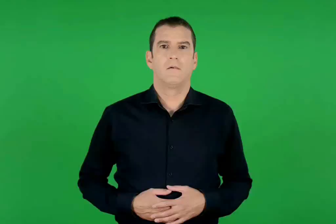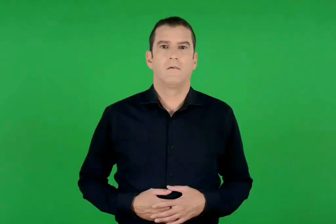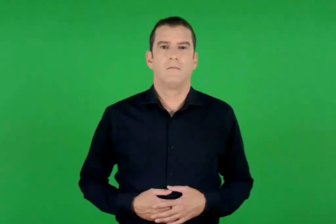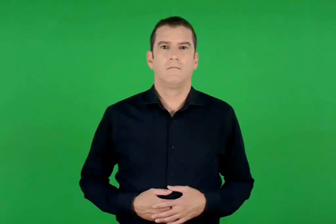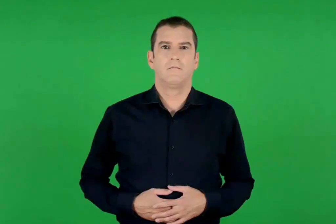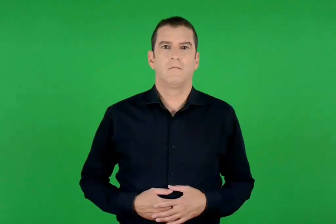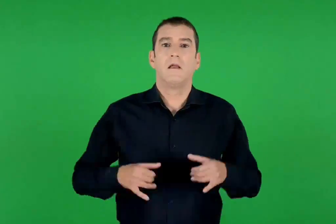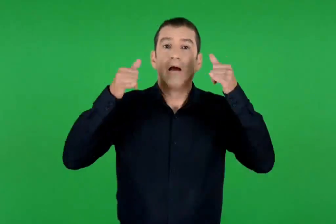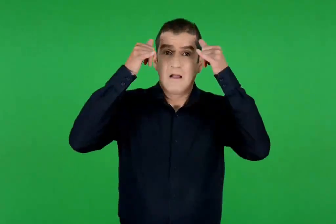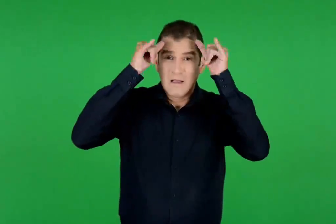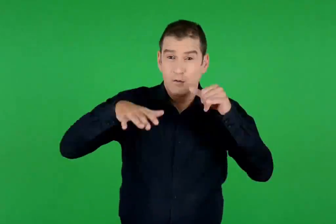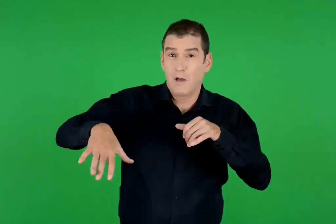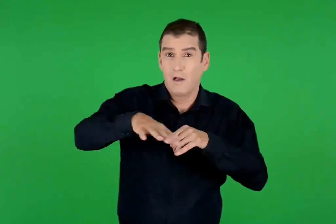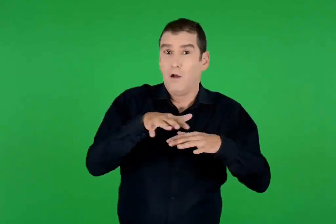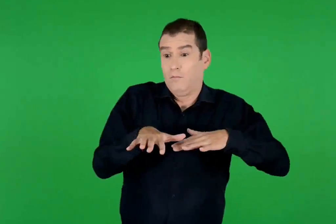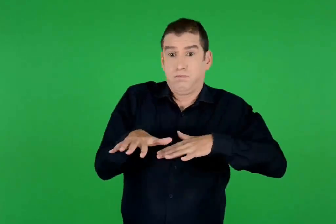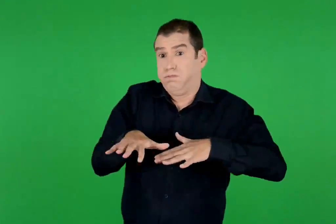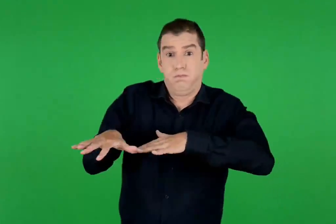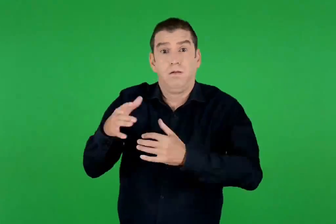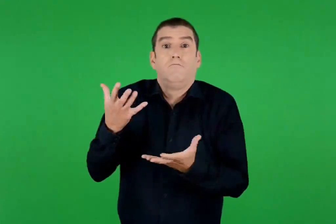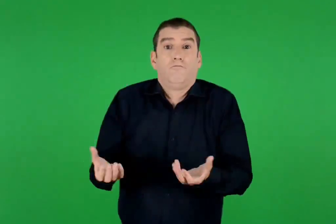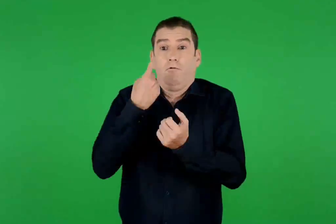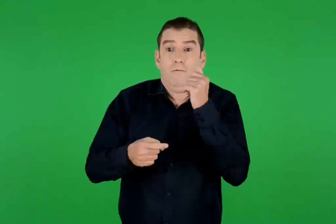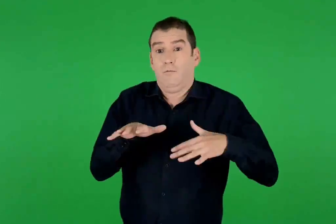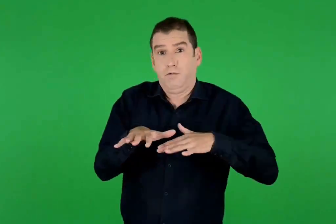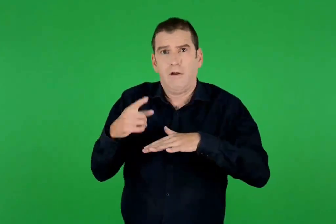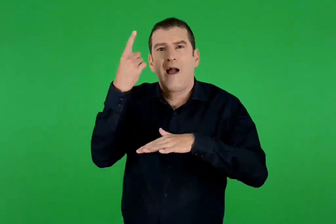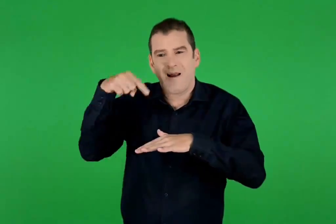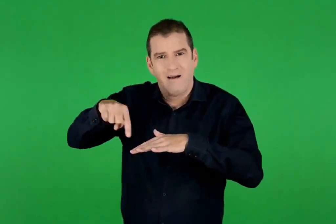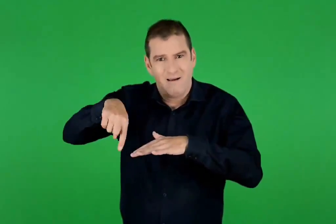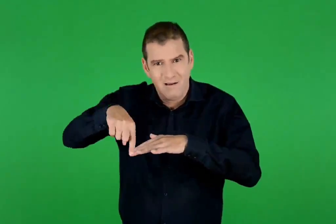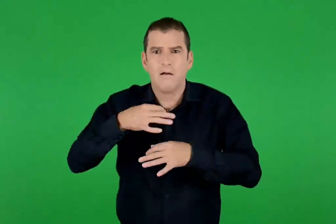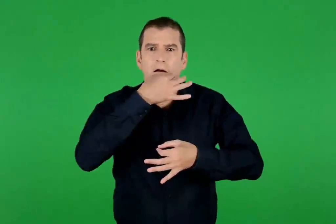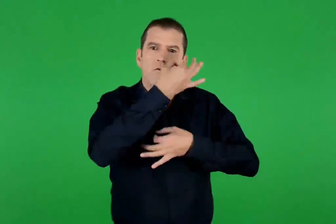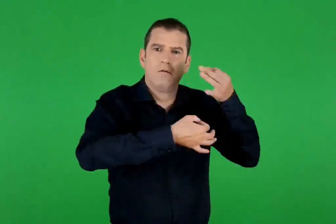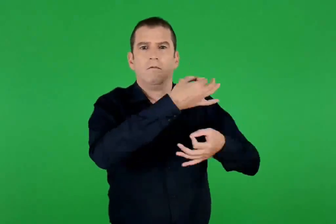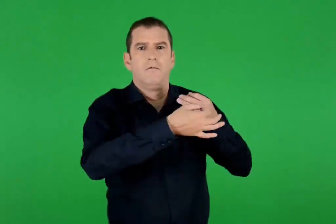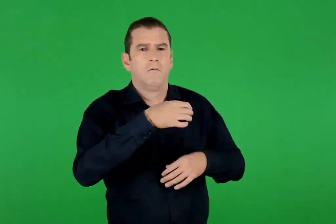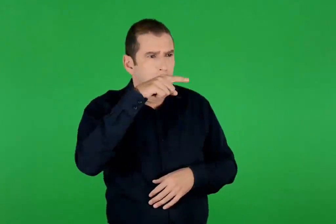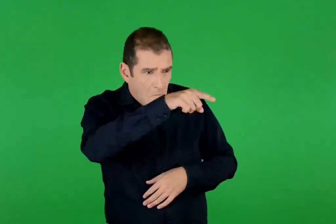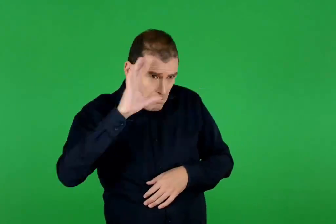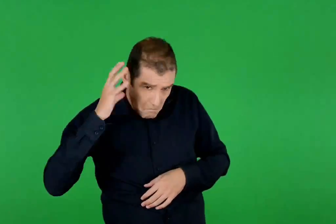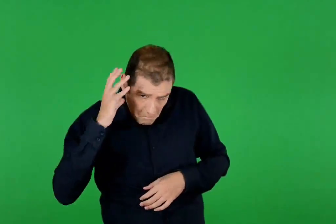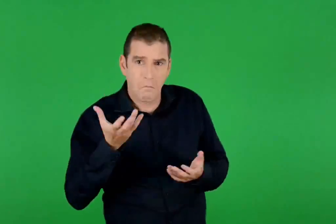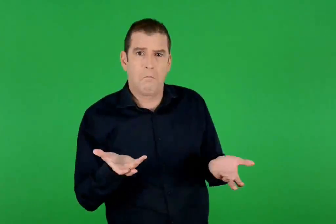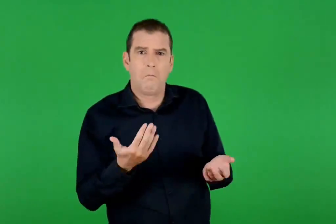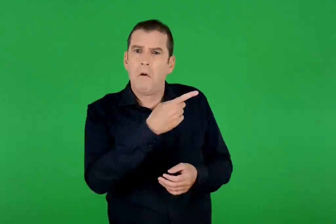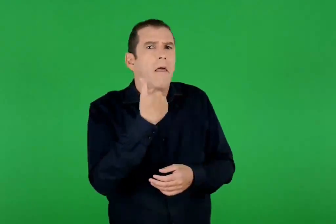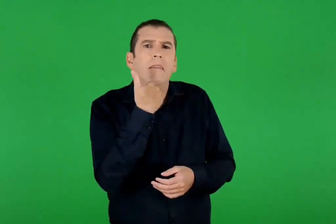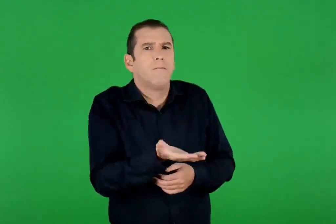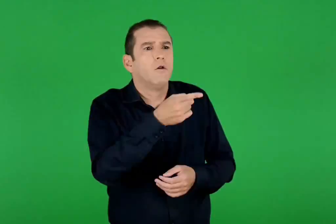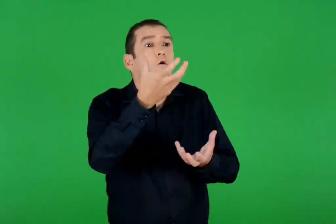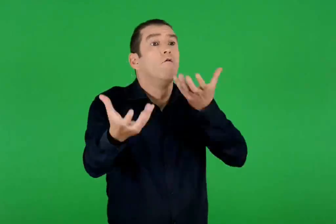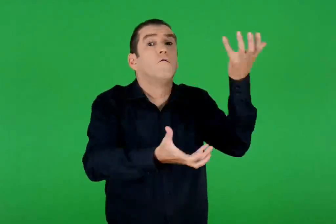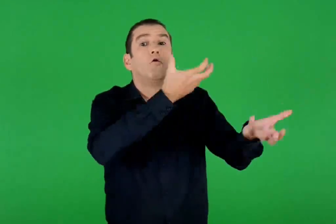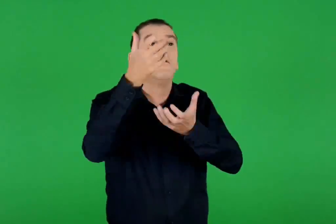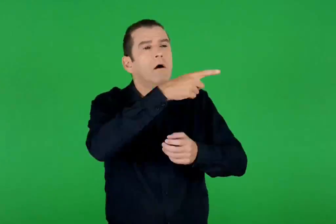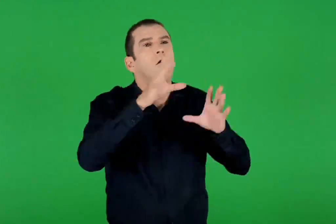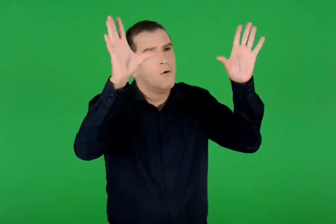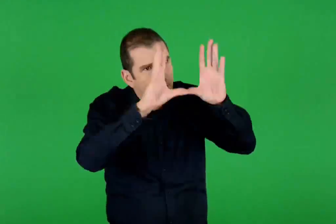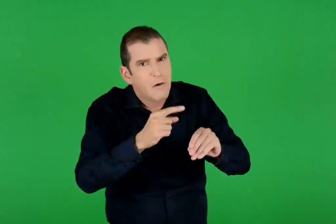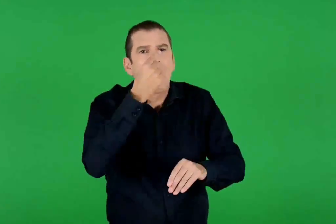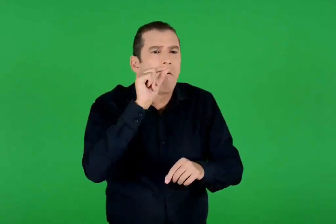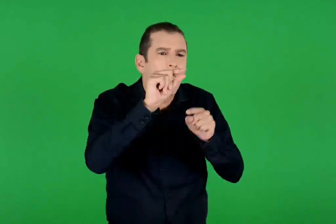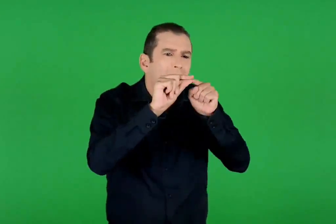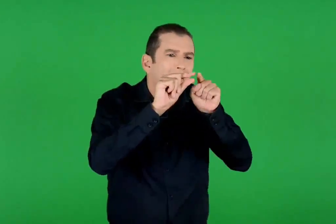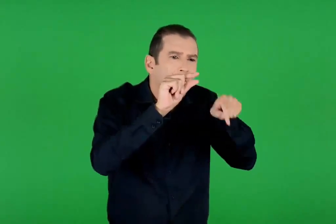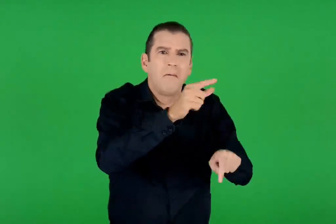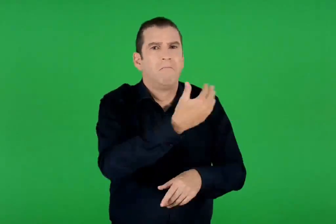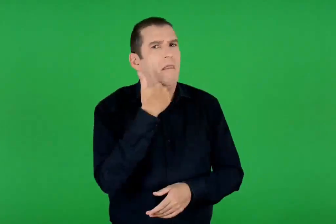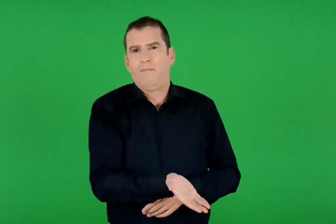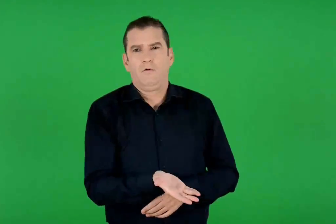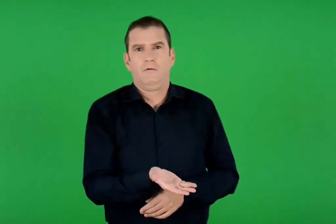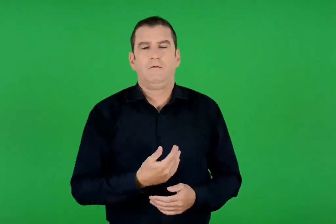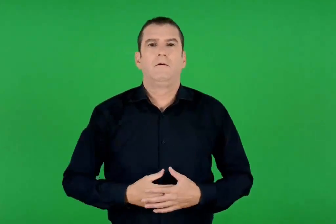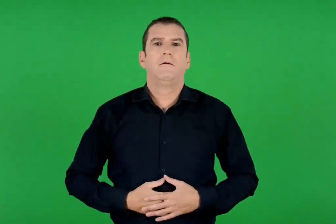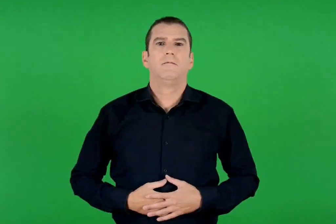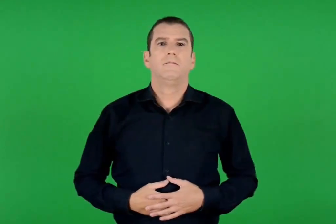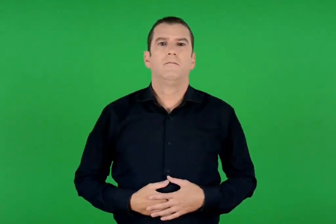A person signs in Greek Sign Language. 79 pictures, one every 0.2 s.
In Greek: είσαι τρελό ; δεν μπορείς να σταματήσεις την πυρκαγιά με μια σταγόνα νερό , του λέει κάποιο ζώο από αυτά που έτρεχαν πανικόβλητα να σωθούν
